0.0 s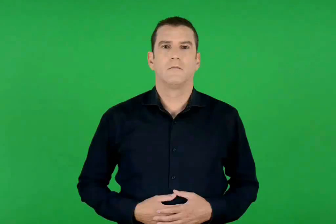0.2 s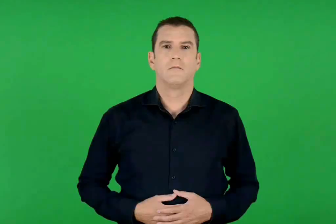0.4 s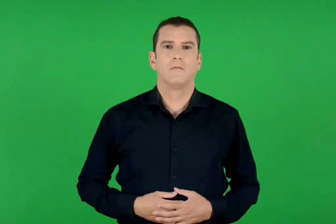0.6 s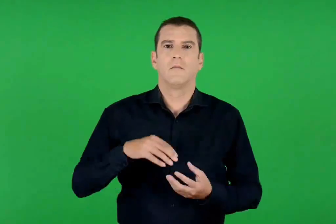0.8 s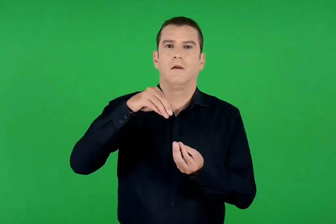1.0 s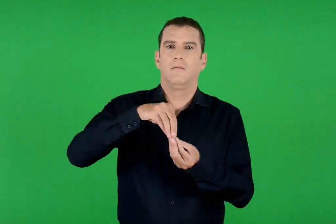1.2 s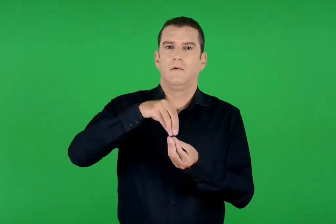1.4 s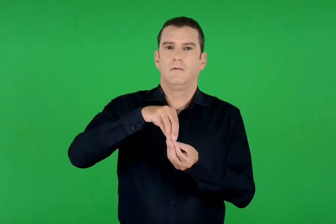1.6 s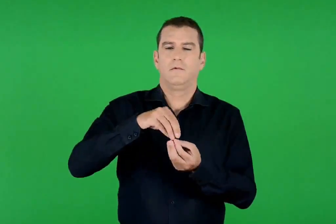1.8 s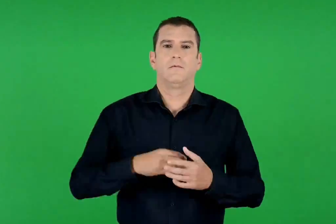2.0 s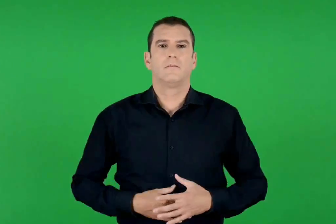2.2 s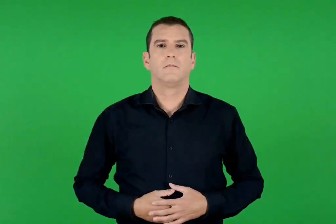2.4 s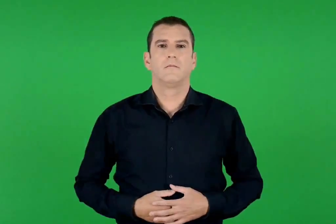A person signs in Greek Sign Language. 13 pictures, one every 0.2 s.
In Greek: λαμπρή
